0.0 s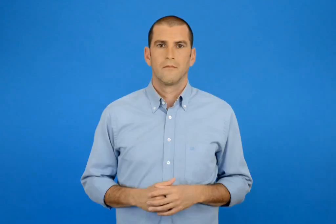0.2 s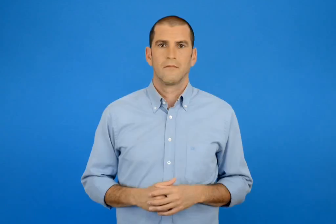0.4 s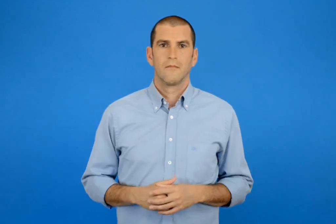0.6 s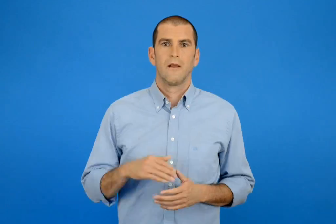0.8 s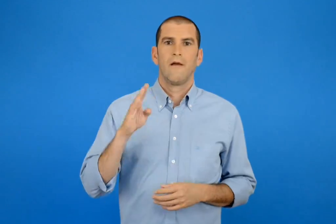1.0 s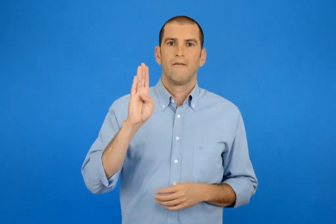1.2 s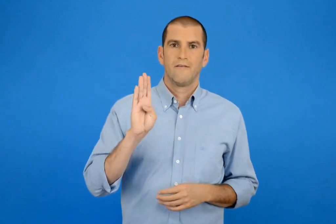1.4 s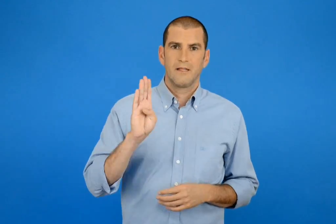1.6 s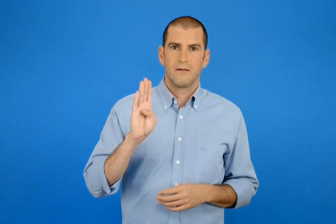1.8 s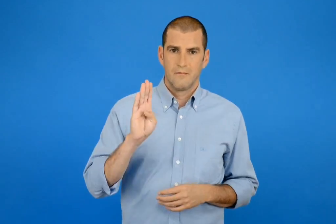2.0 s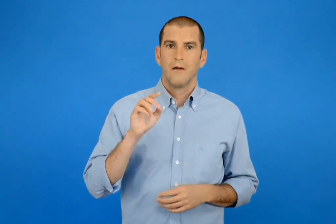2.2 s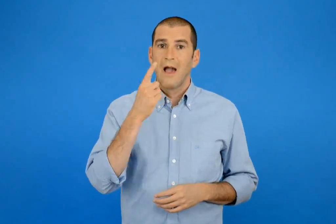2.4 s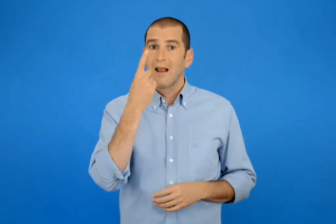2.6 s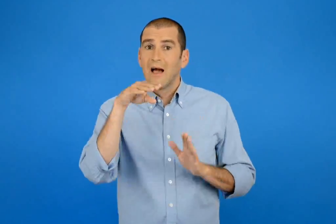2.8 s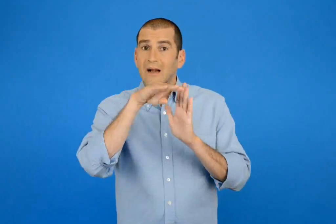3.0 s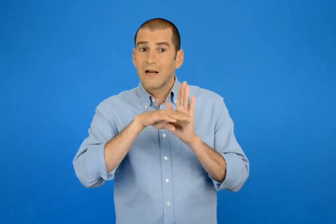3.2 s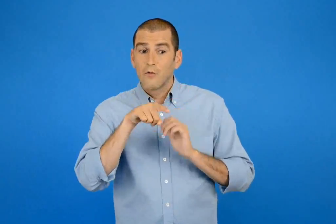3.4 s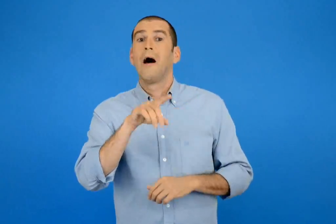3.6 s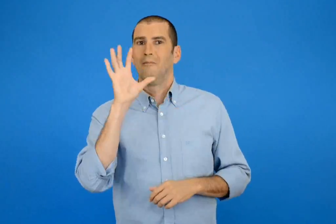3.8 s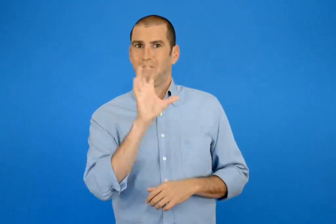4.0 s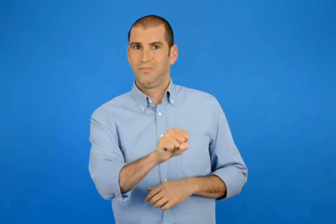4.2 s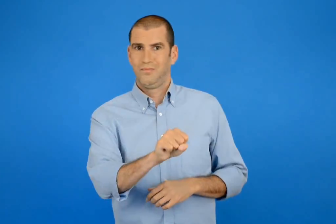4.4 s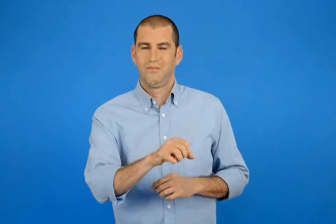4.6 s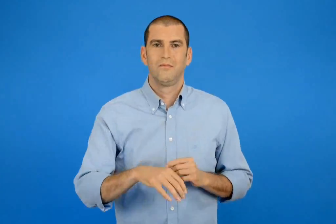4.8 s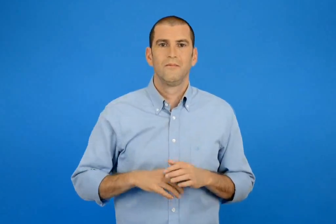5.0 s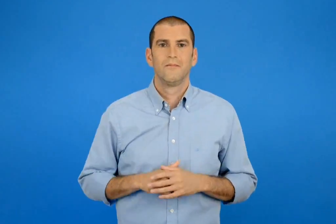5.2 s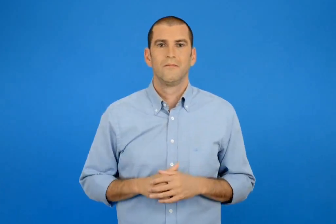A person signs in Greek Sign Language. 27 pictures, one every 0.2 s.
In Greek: β να ανακαλύψουμε έναν κανόνα
